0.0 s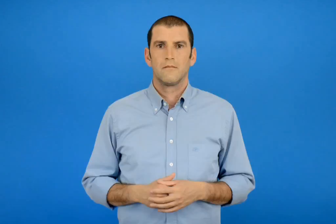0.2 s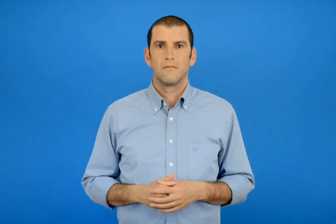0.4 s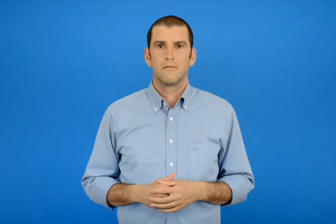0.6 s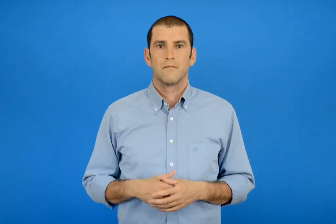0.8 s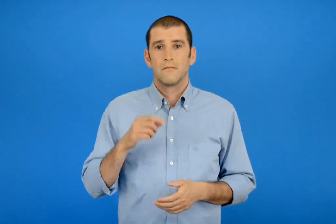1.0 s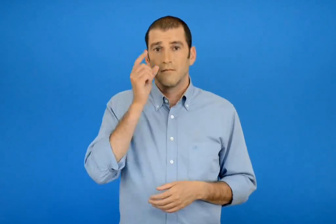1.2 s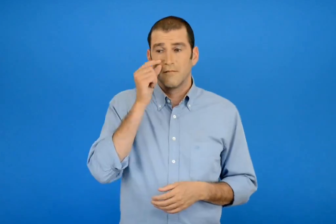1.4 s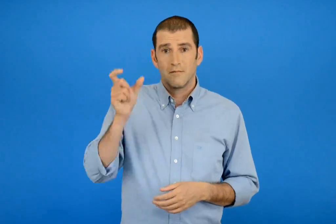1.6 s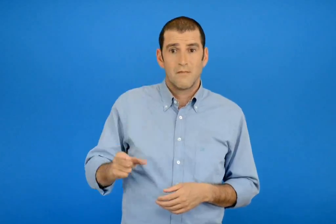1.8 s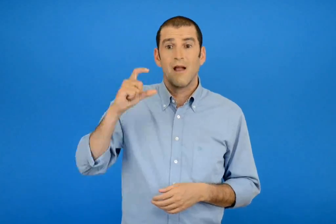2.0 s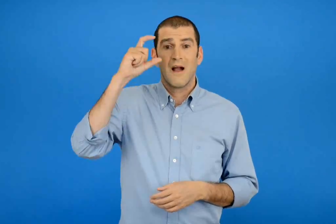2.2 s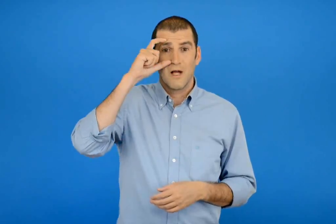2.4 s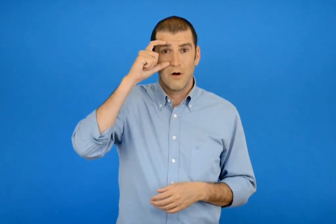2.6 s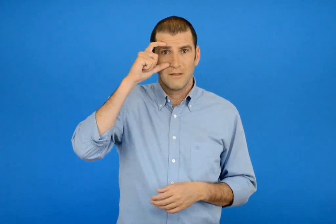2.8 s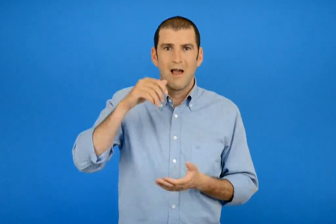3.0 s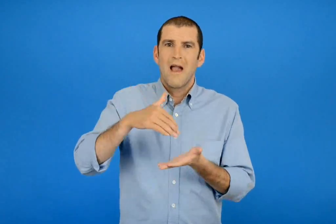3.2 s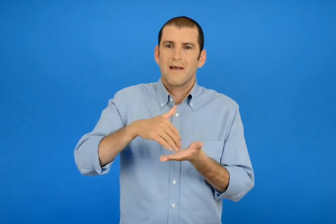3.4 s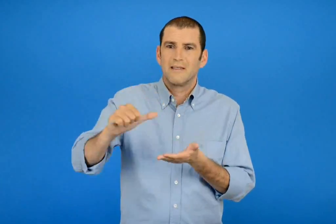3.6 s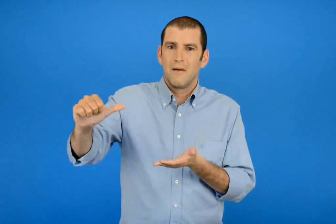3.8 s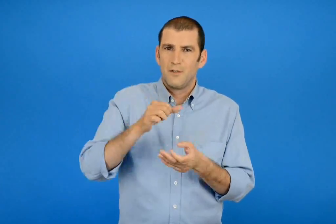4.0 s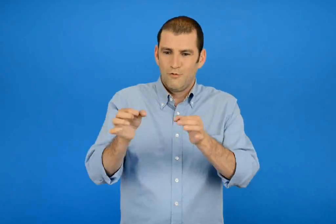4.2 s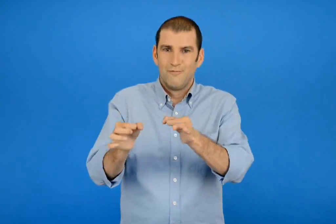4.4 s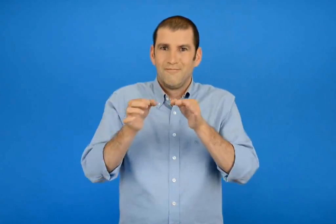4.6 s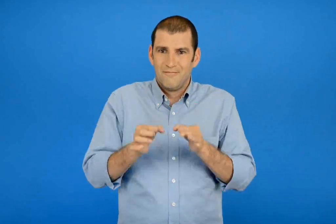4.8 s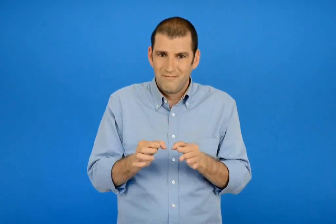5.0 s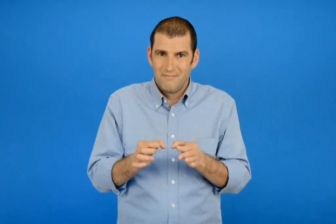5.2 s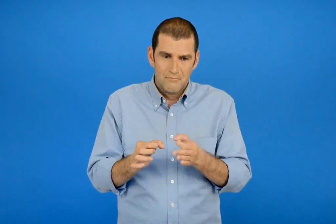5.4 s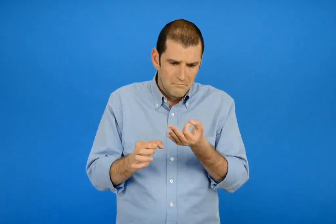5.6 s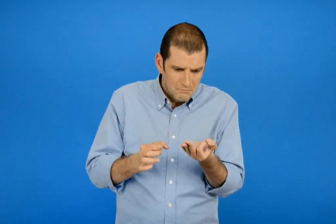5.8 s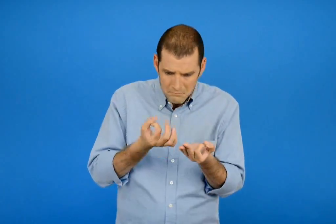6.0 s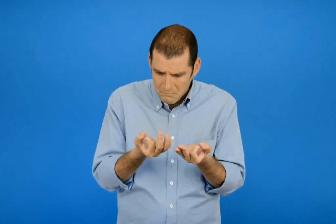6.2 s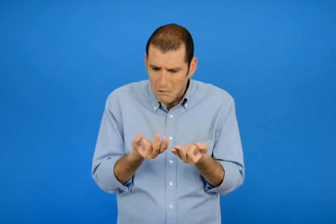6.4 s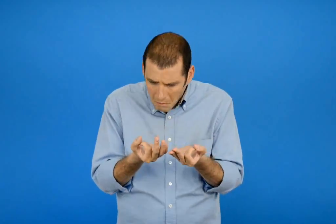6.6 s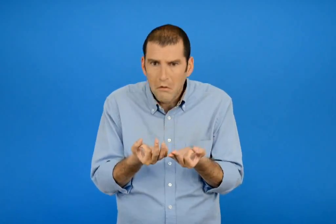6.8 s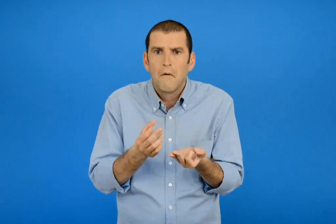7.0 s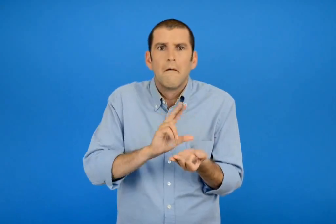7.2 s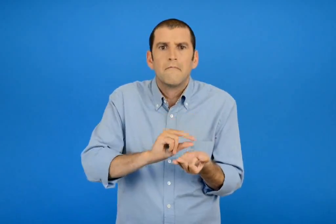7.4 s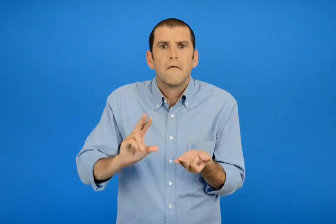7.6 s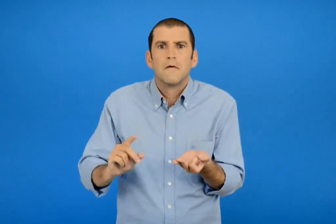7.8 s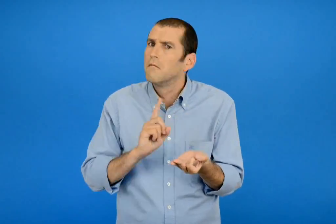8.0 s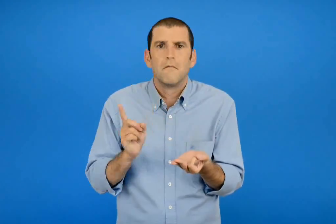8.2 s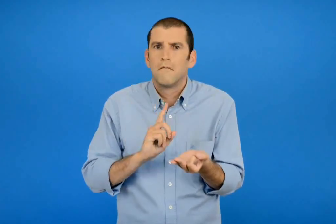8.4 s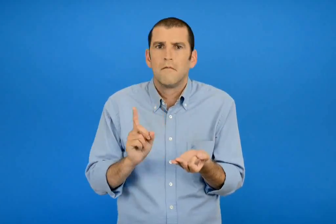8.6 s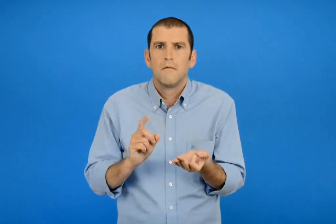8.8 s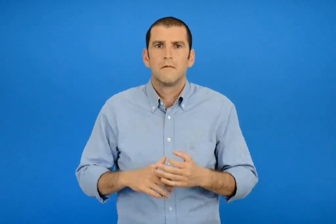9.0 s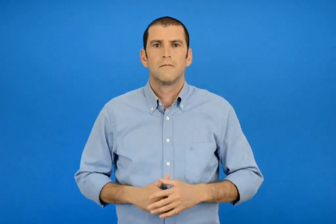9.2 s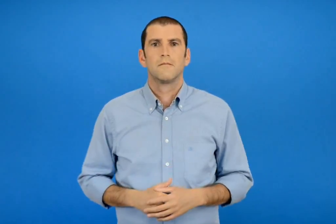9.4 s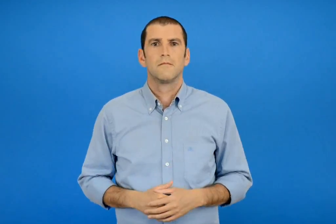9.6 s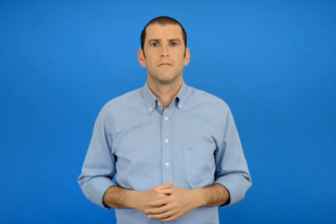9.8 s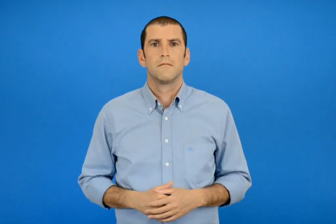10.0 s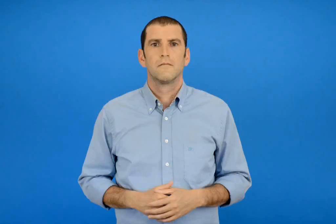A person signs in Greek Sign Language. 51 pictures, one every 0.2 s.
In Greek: ο νικόλας παρατήρησε ότι οι πίσω όψεις των νομισμάτων που πηρέ ρέστα δεν είναι ιδίες
